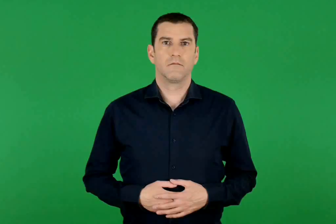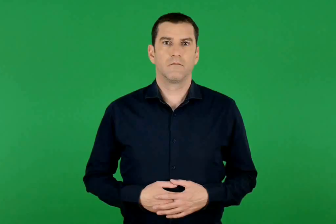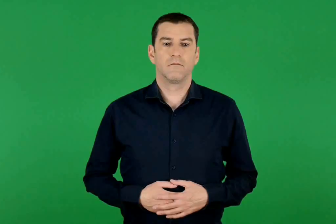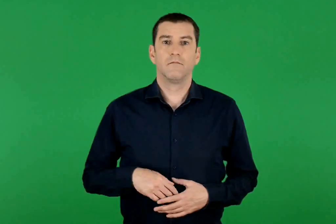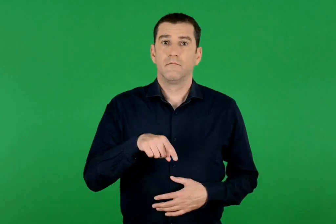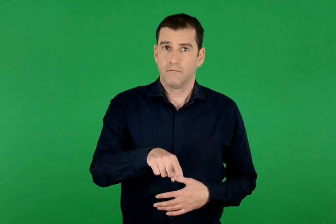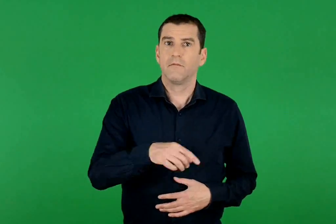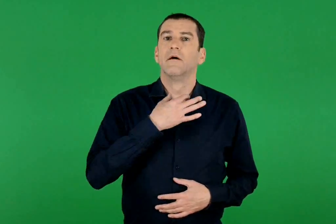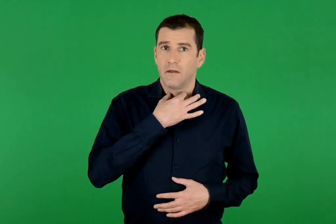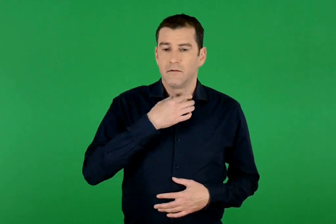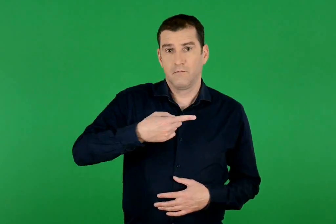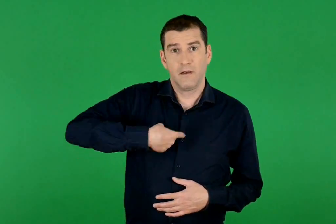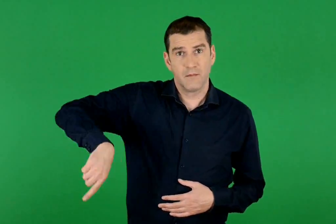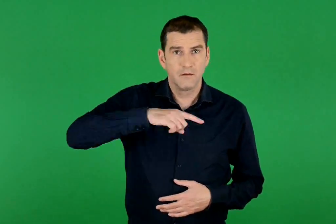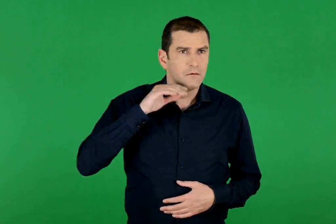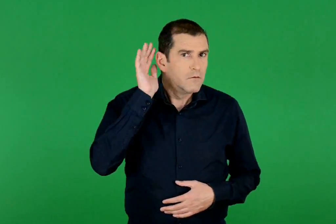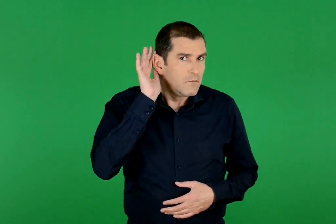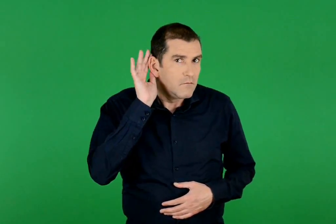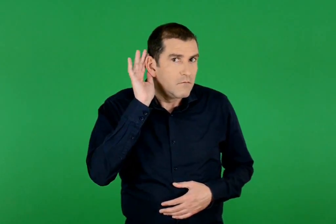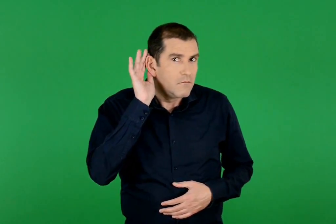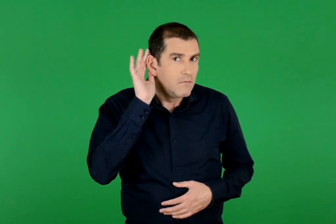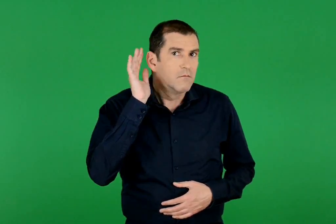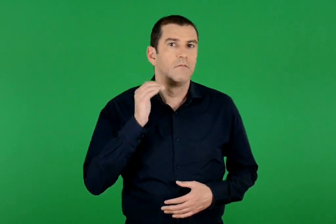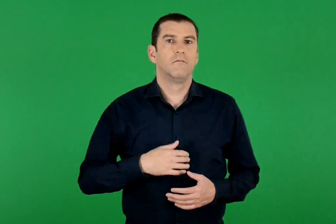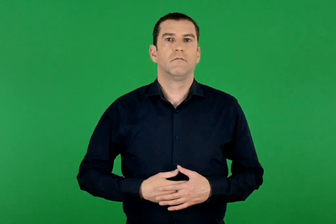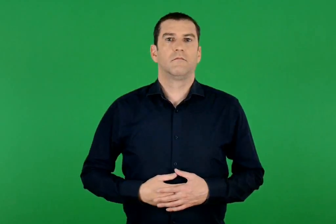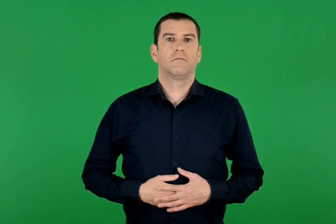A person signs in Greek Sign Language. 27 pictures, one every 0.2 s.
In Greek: θέλει τα αυτιά μας ανοιχτά
